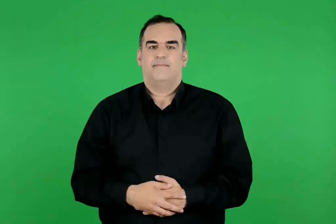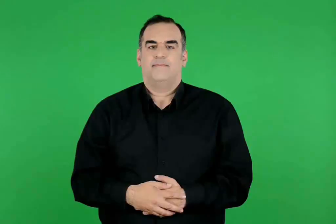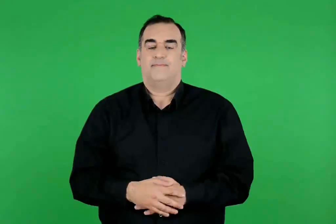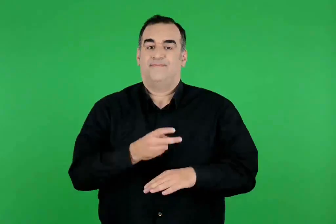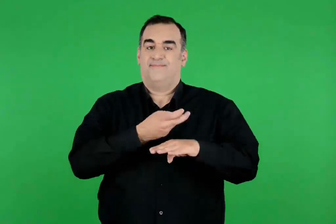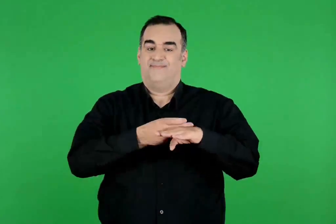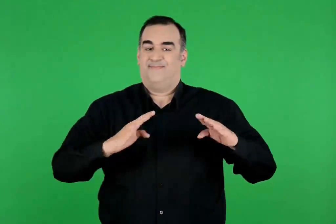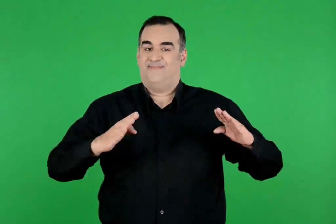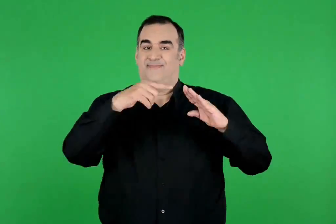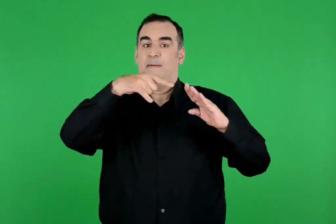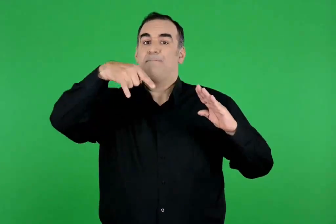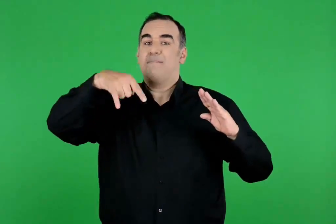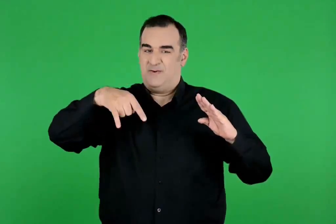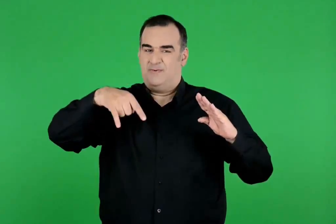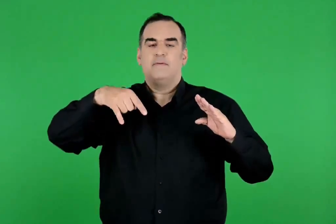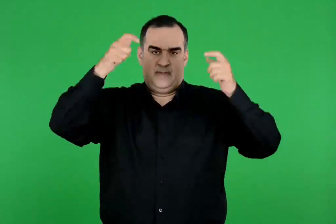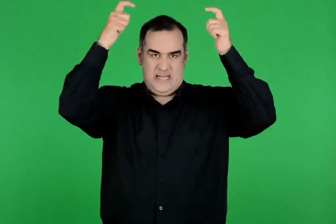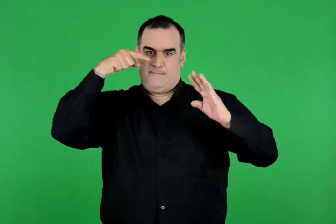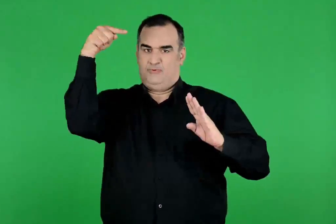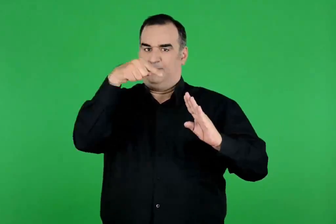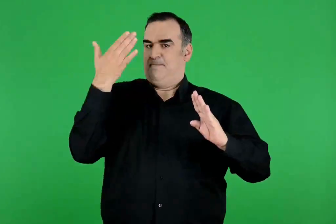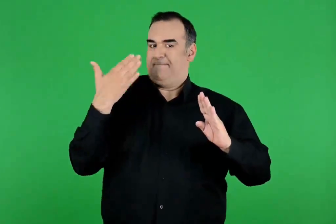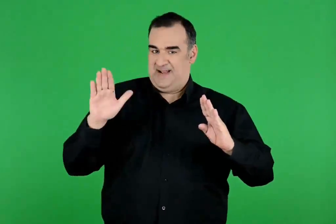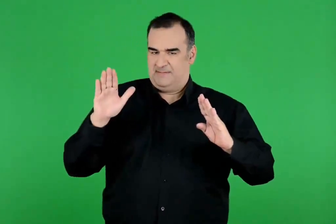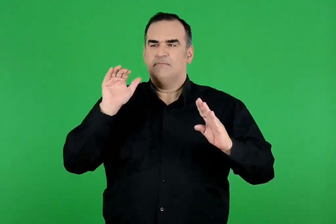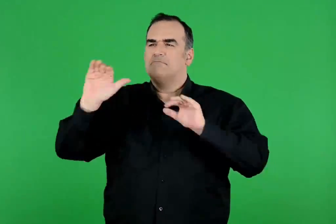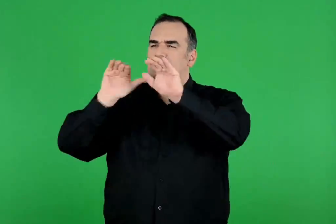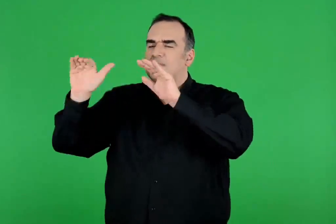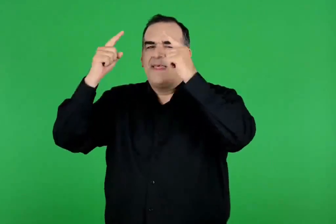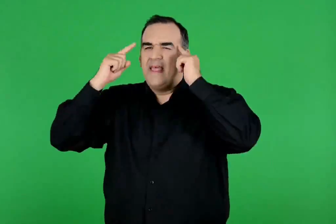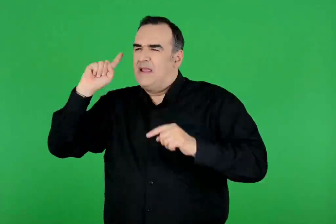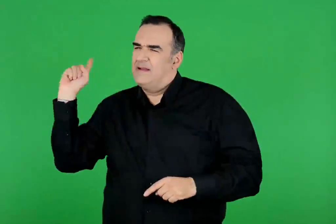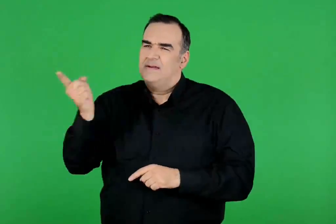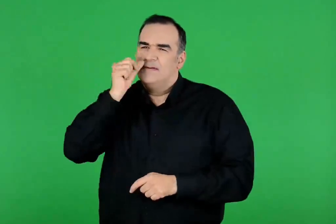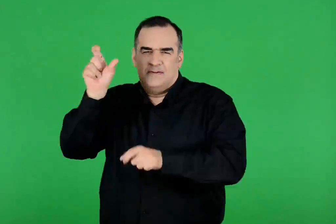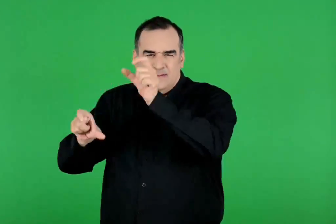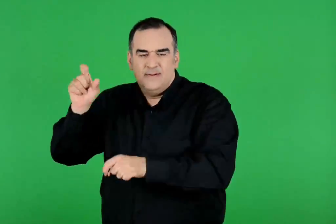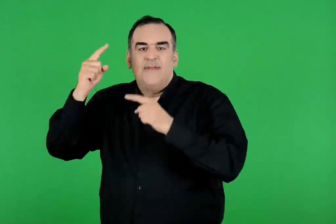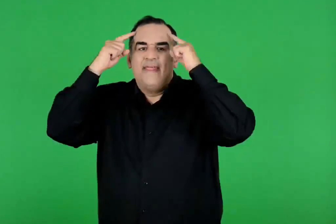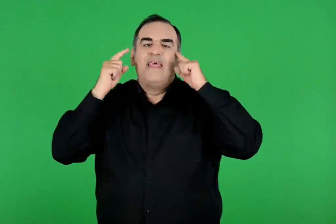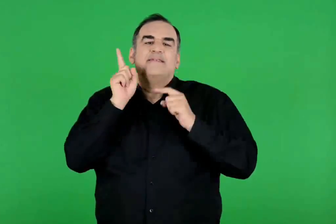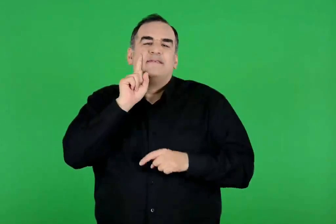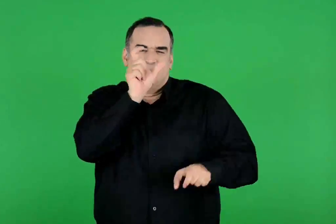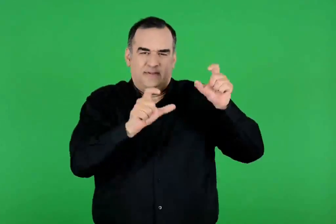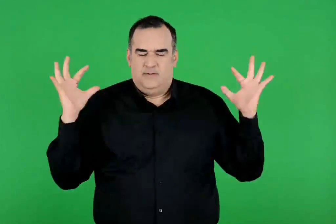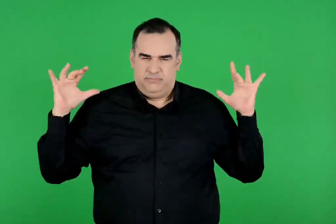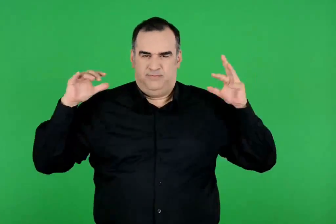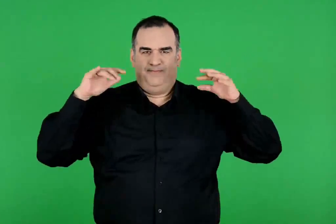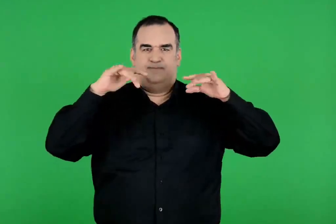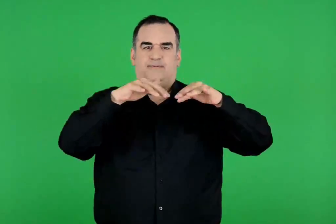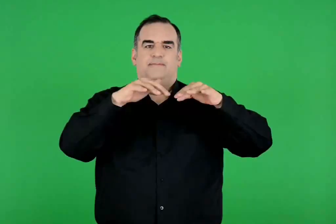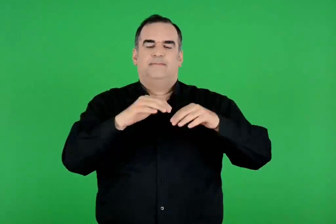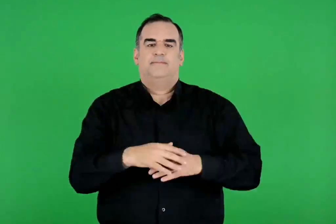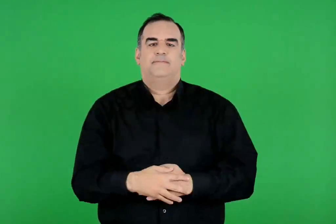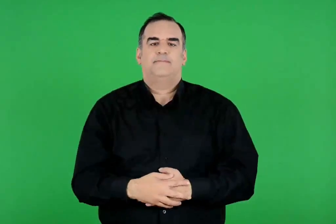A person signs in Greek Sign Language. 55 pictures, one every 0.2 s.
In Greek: ο γάμος έγινε στο πήλιο κι ήτανε καλεσμένοι όλοι οι θεοί και οι θεές
